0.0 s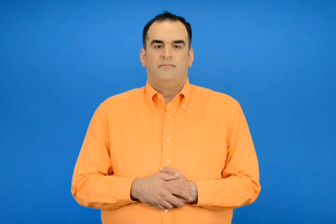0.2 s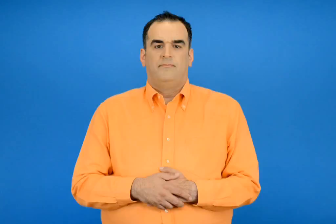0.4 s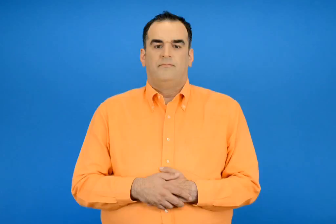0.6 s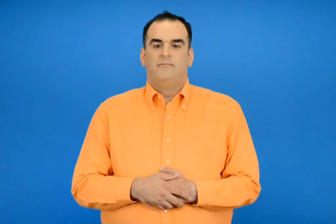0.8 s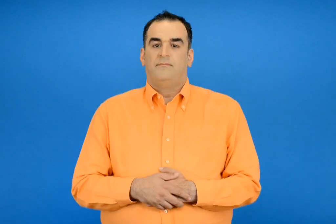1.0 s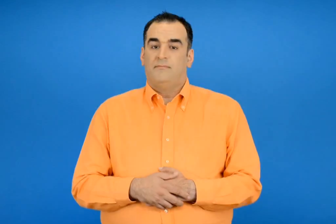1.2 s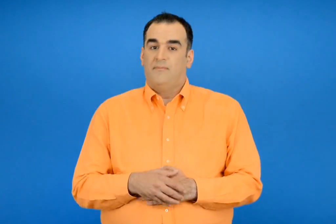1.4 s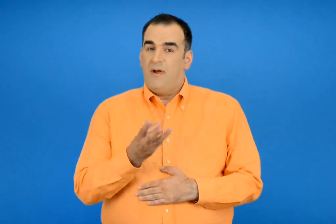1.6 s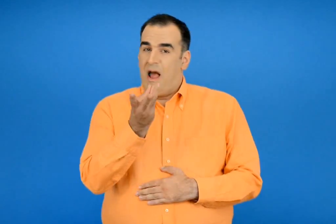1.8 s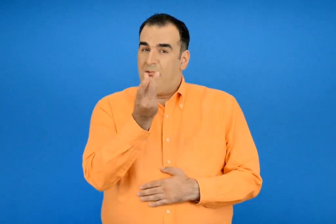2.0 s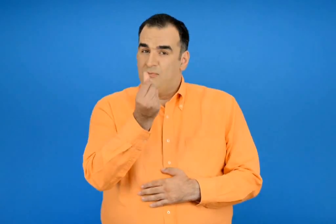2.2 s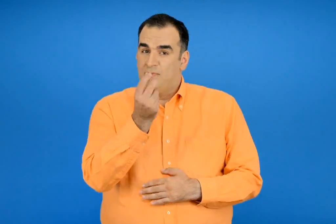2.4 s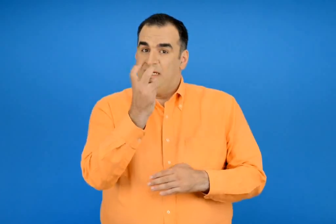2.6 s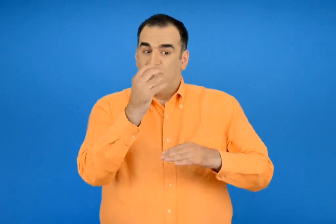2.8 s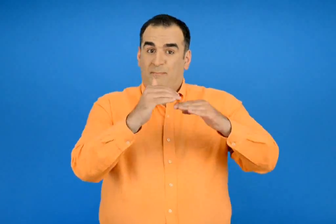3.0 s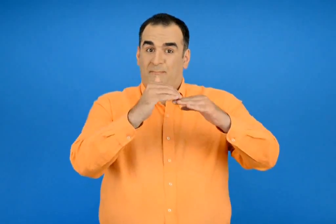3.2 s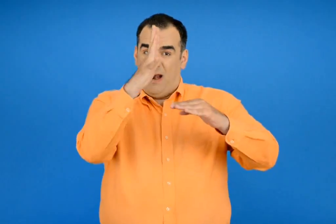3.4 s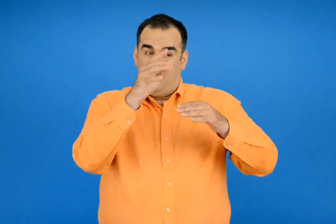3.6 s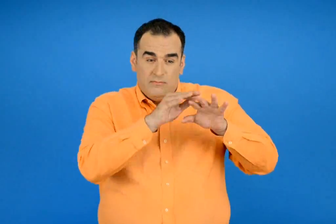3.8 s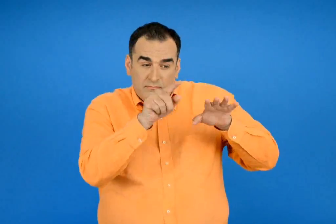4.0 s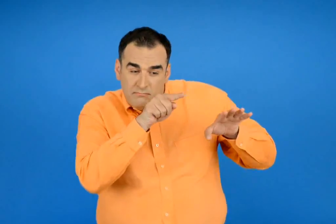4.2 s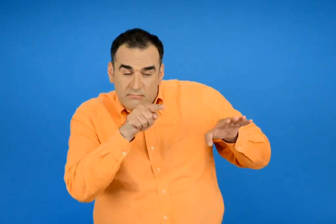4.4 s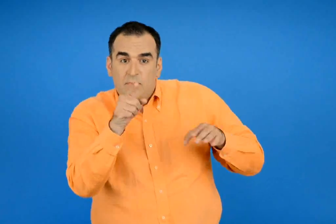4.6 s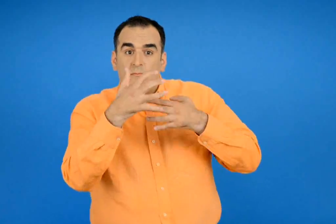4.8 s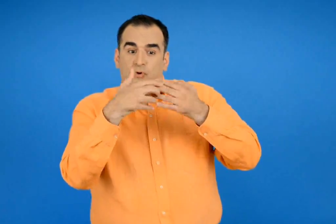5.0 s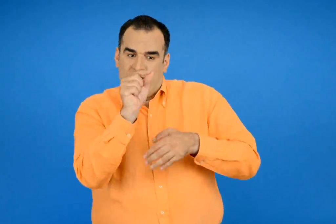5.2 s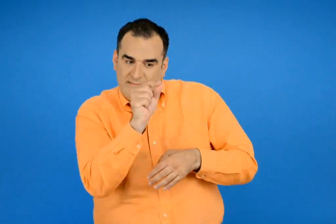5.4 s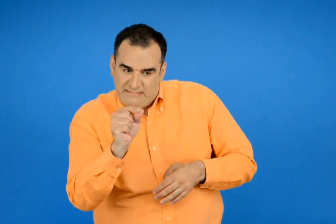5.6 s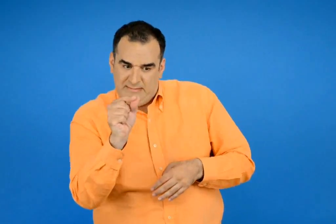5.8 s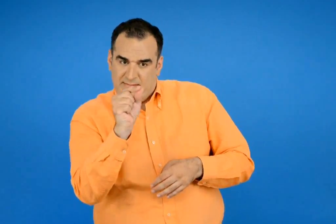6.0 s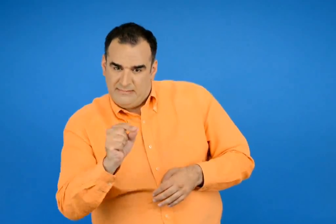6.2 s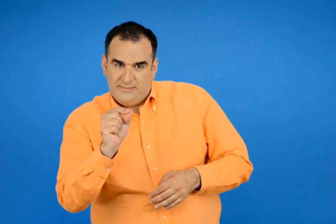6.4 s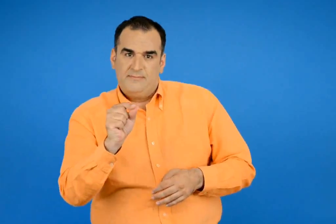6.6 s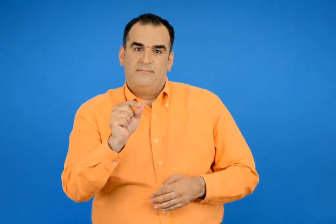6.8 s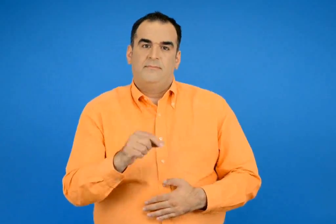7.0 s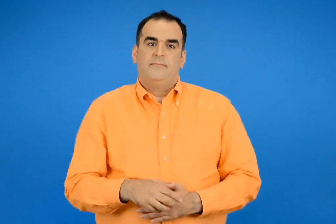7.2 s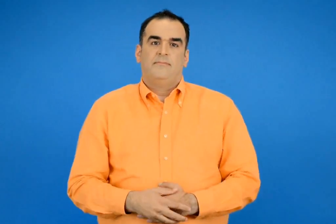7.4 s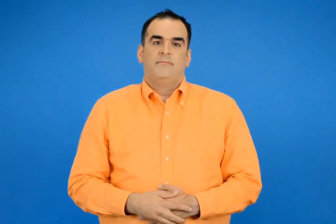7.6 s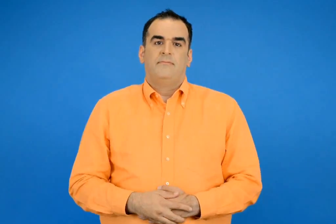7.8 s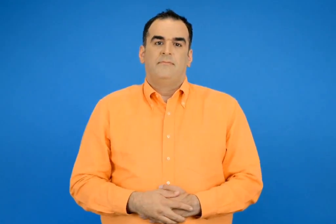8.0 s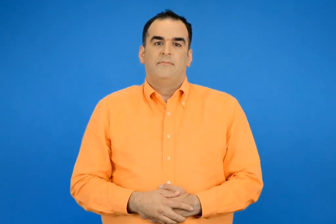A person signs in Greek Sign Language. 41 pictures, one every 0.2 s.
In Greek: χρωματίζω πορτοκαλί τους αριθμούς που είναι μεγαλύτεροι από το 20
